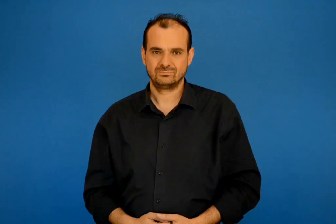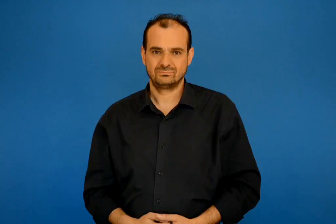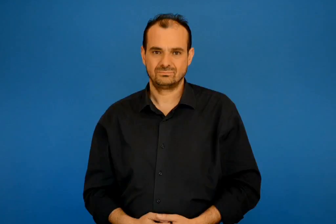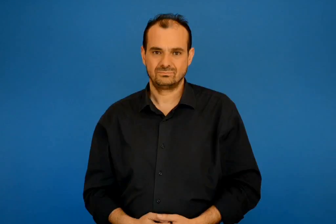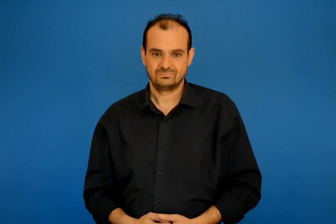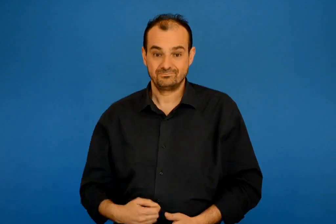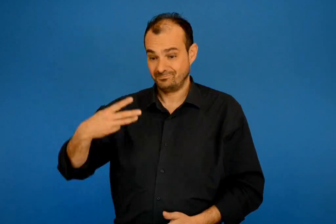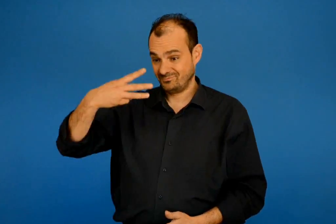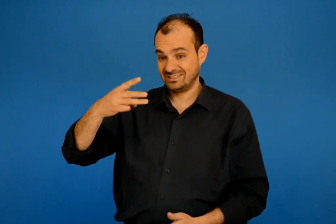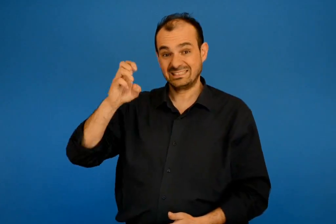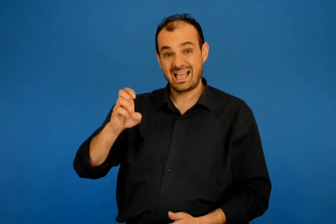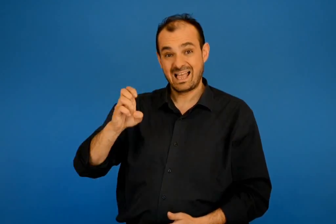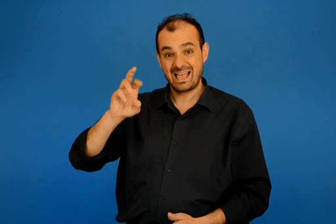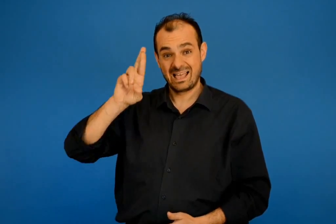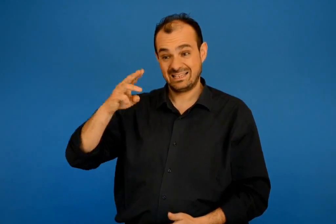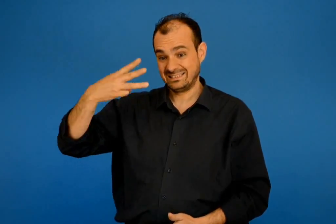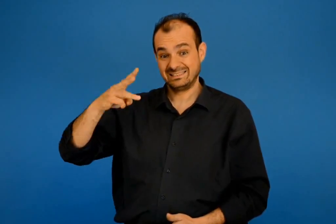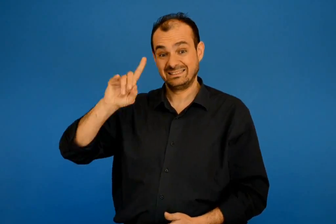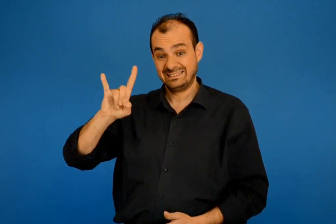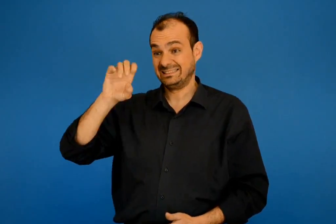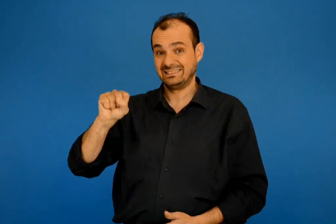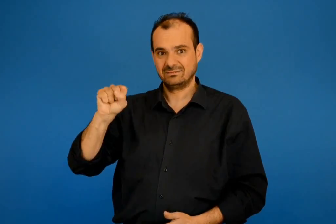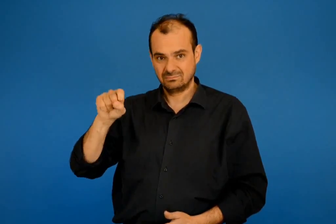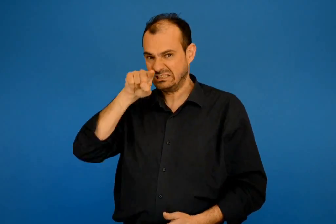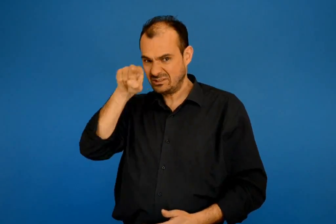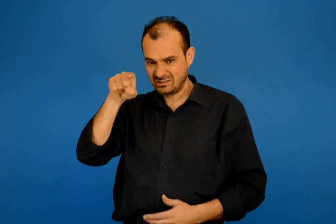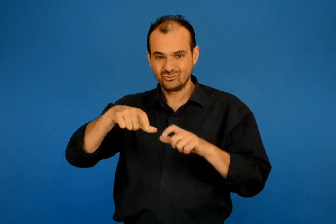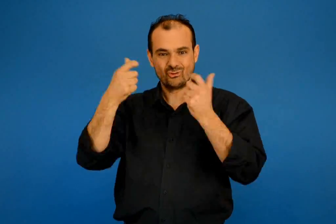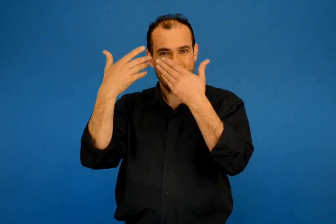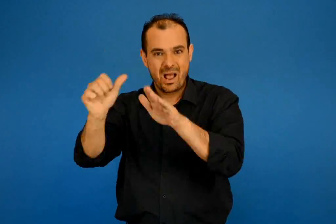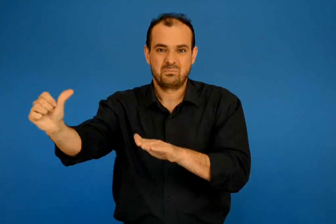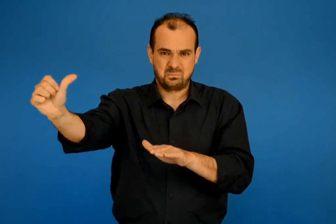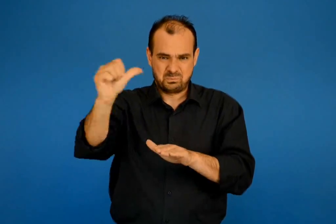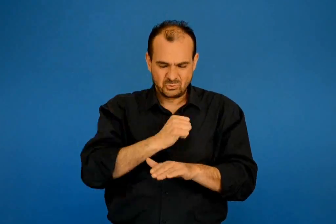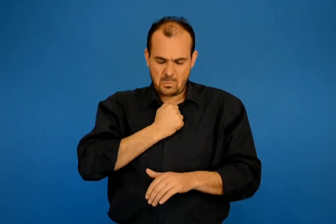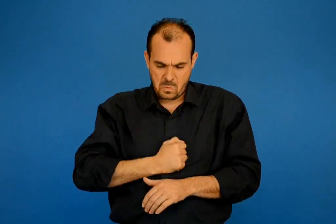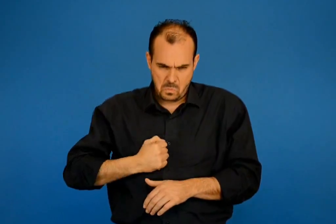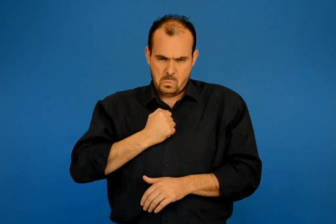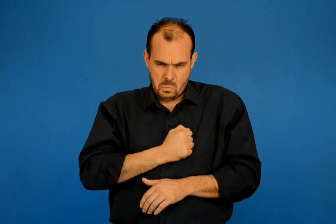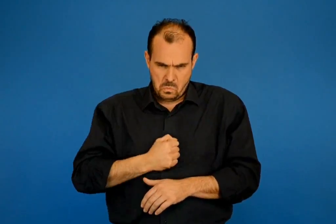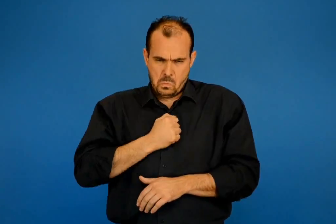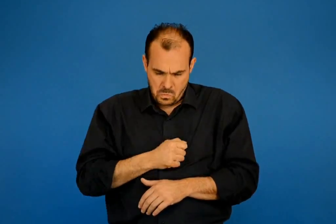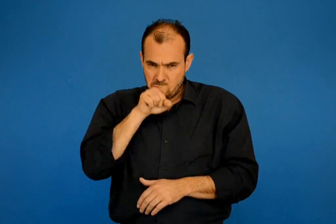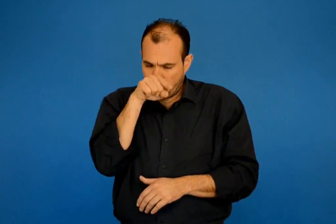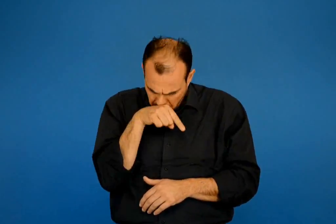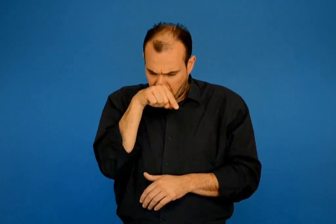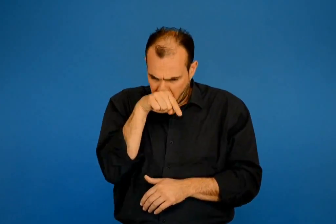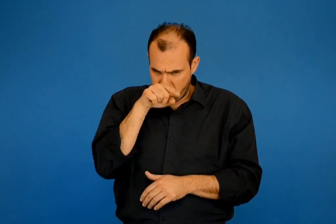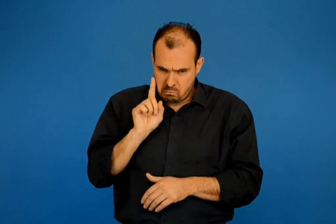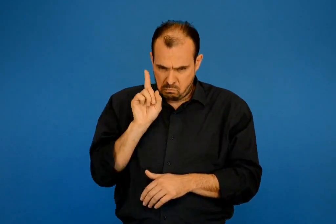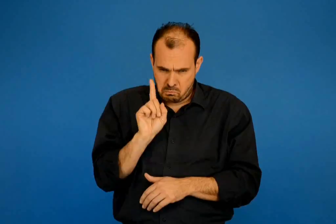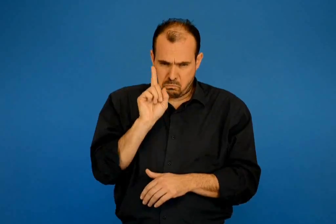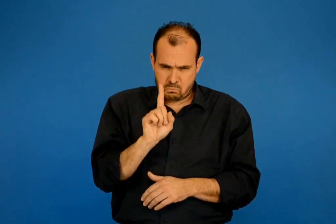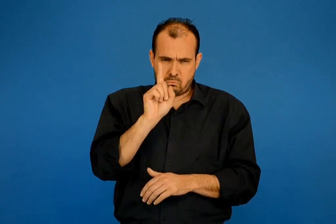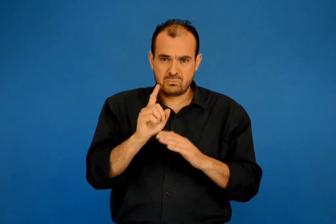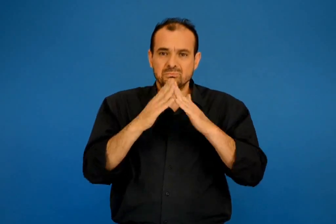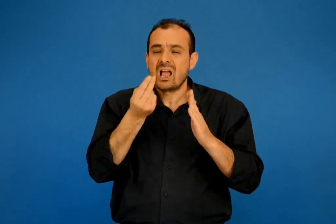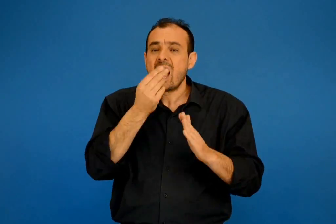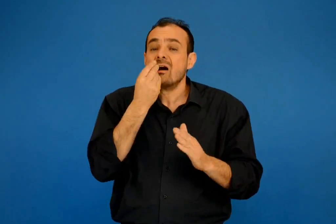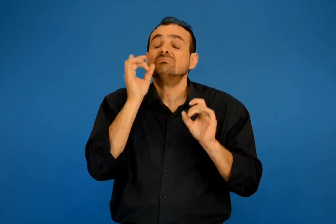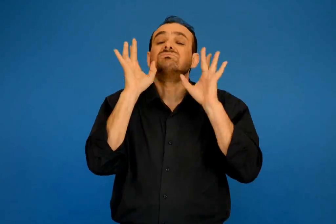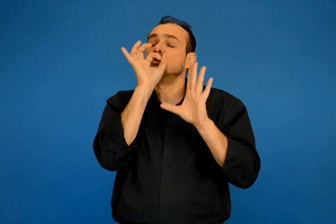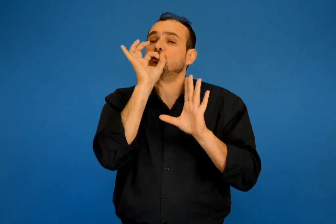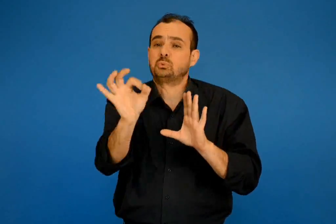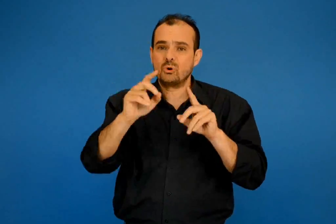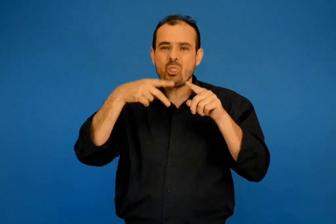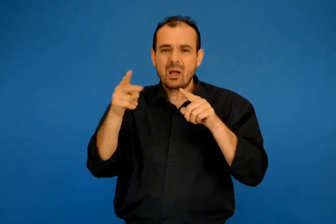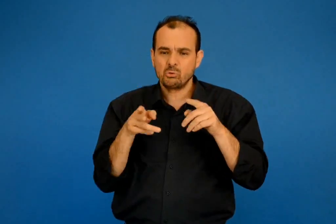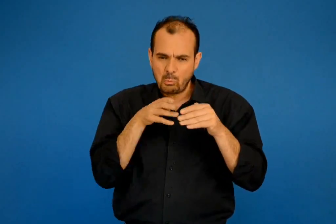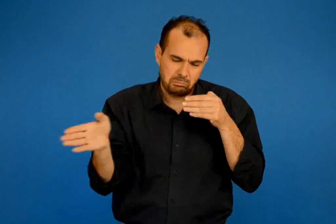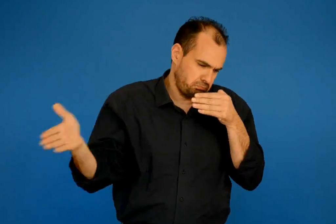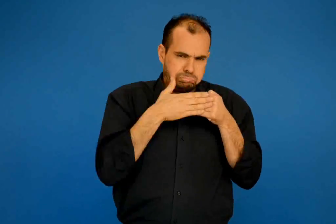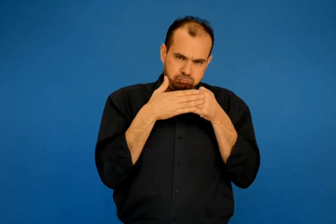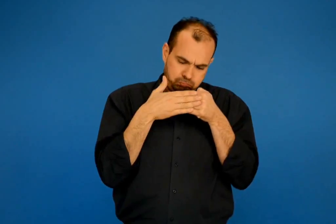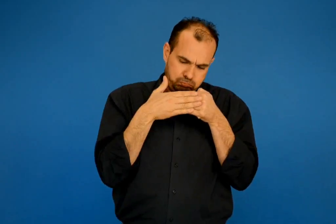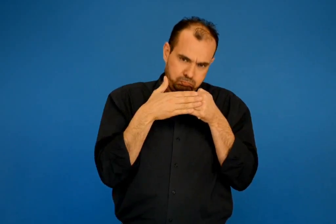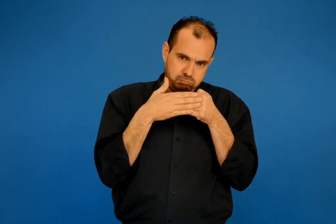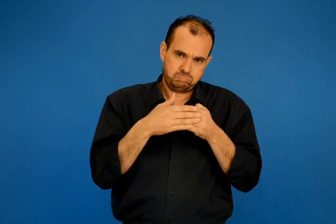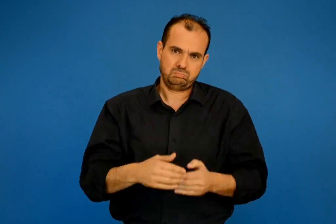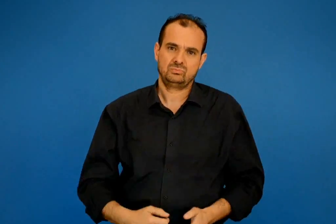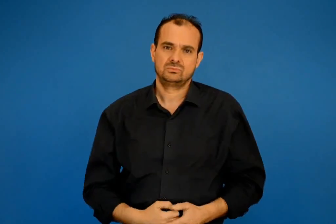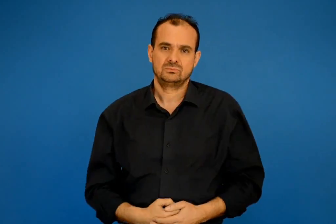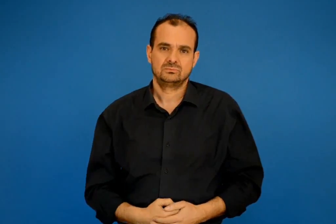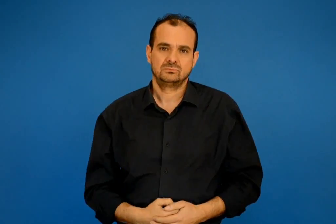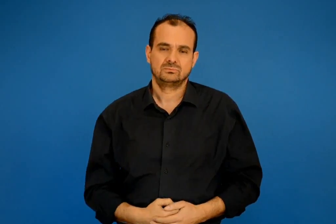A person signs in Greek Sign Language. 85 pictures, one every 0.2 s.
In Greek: ο ξέρξης ο ξιφίας γύρισε μια μέρα πολύ στενοχωρημένος από το σχολείο του δεν έφαγε τίποτα για μεσημεριανό και κλείστηκε στο δωμάτιο του
